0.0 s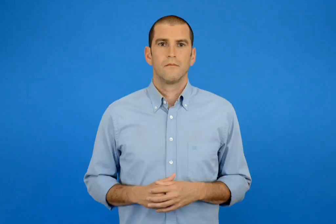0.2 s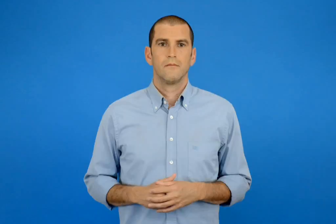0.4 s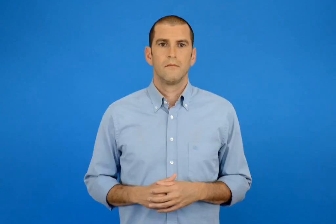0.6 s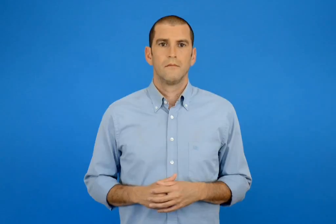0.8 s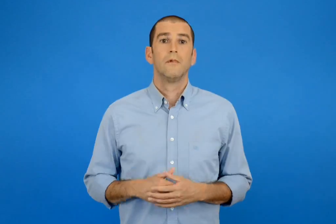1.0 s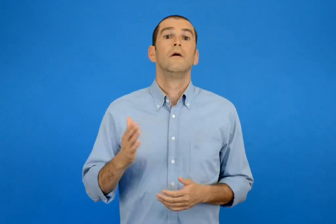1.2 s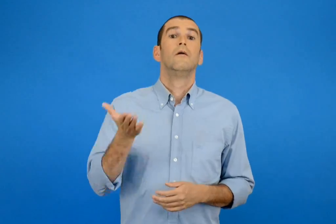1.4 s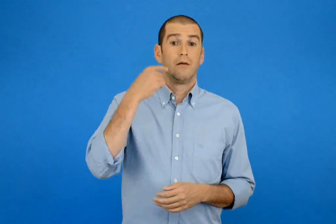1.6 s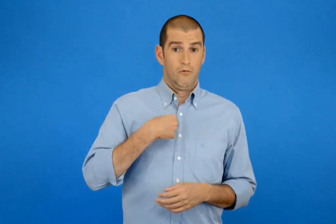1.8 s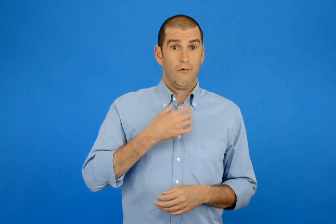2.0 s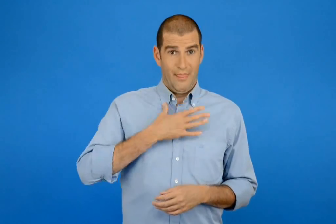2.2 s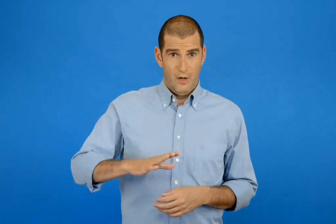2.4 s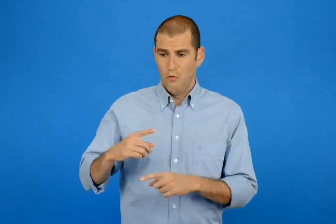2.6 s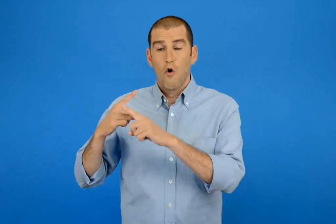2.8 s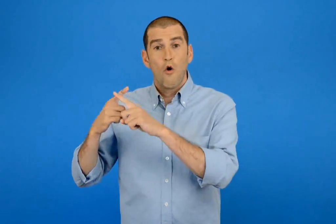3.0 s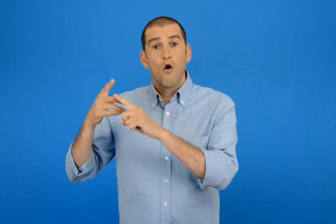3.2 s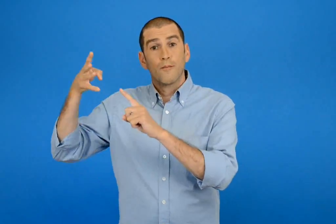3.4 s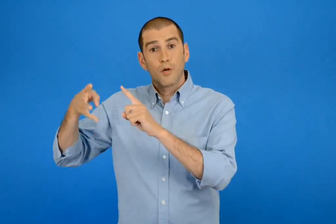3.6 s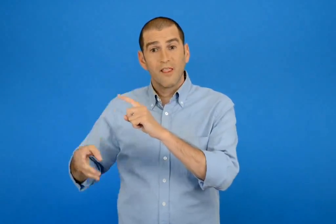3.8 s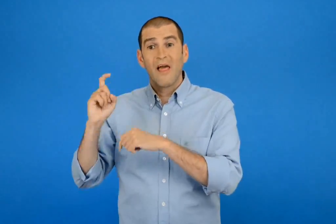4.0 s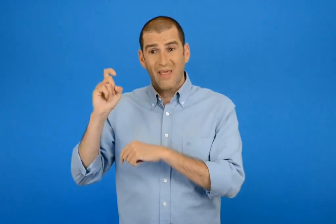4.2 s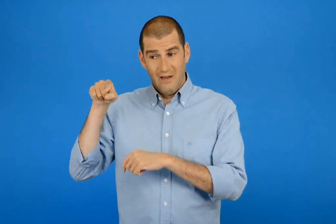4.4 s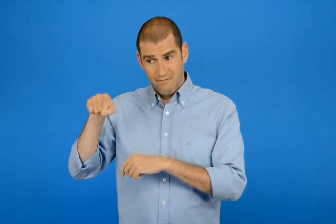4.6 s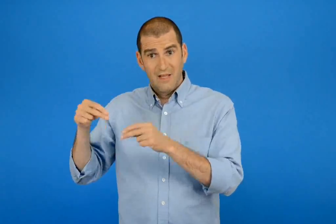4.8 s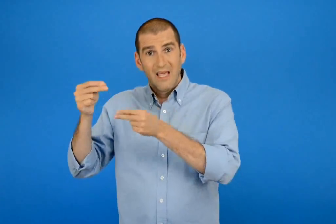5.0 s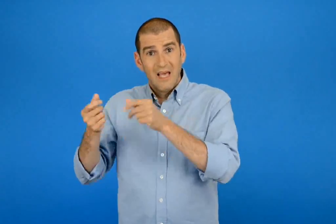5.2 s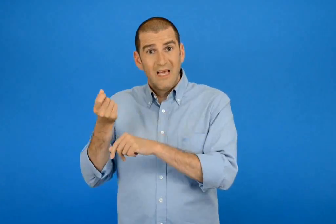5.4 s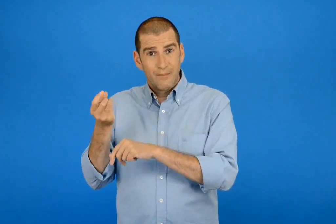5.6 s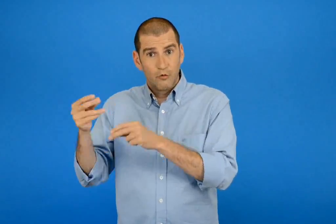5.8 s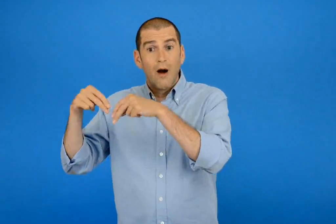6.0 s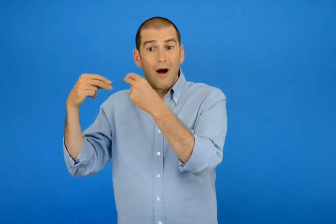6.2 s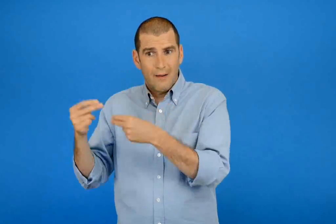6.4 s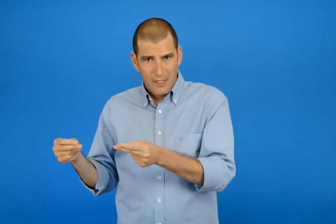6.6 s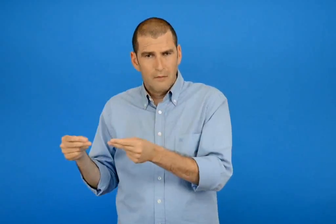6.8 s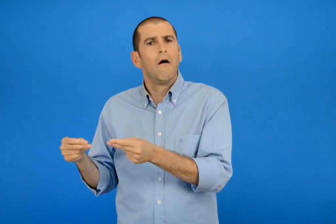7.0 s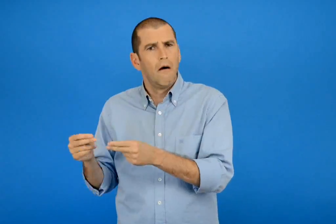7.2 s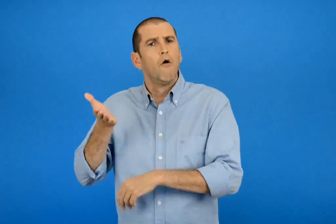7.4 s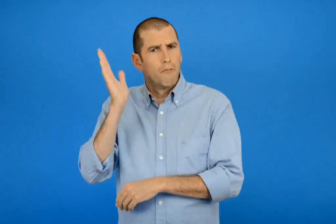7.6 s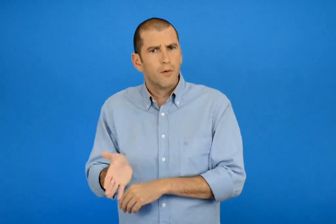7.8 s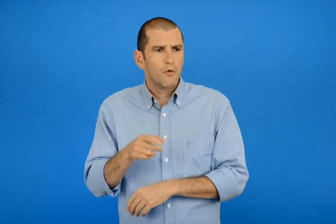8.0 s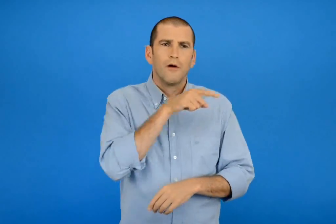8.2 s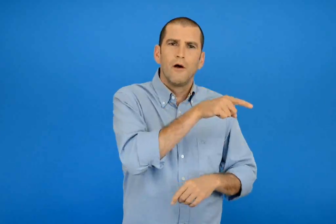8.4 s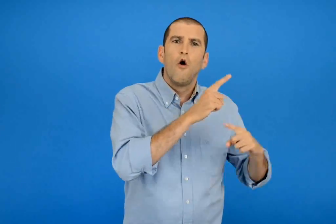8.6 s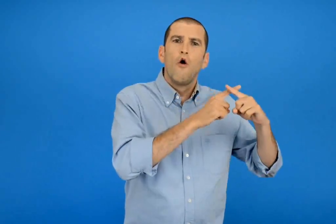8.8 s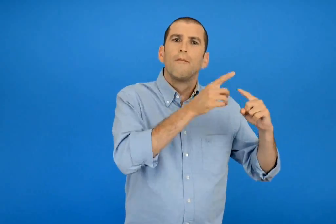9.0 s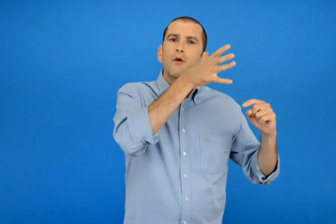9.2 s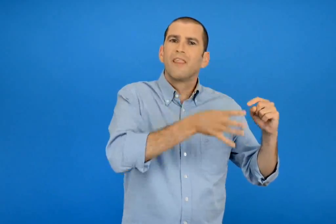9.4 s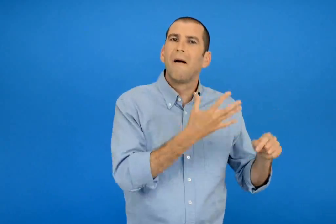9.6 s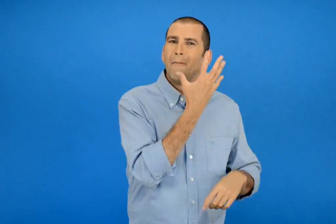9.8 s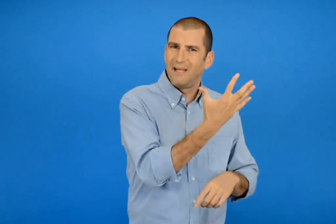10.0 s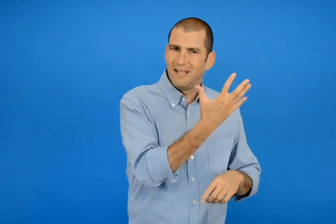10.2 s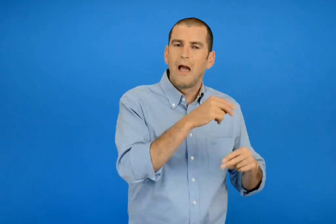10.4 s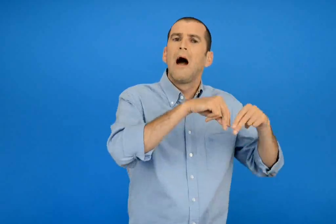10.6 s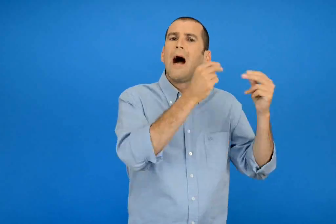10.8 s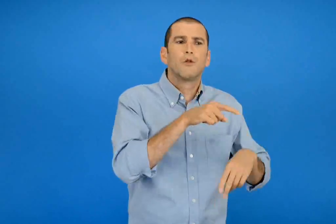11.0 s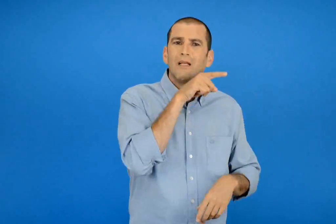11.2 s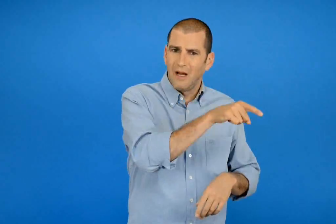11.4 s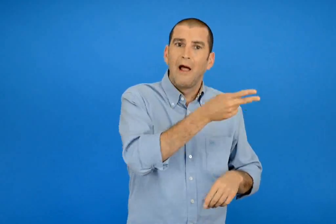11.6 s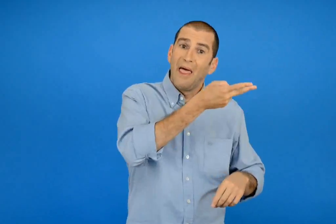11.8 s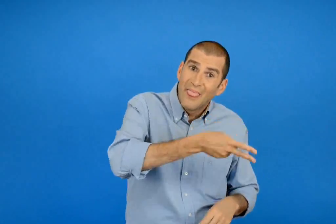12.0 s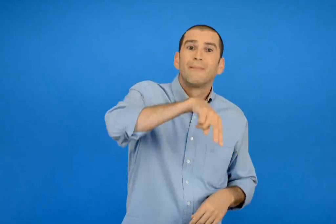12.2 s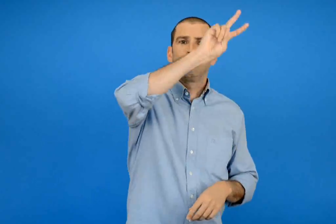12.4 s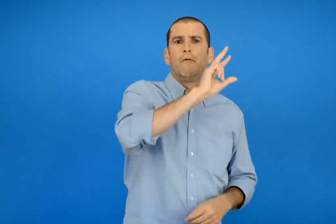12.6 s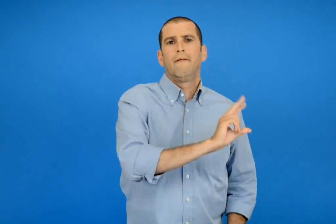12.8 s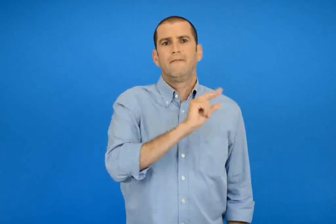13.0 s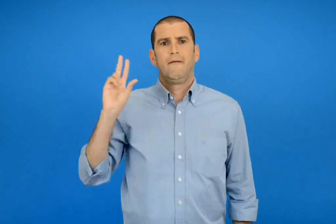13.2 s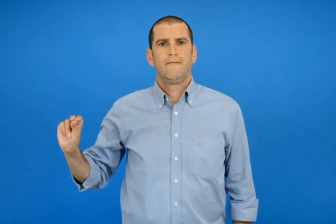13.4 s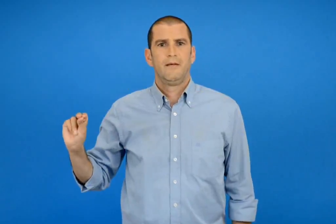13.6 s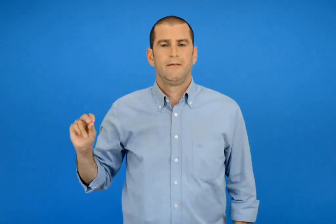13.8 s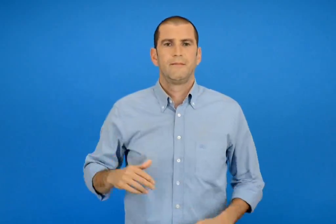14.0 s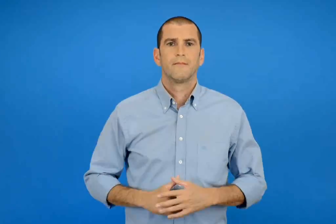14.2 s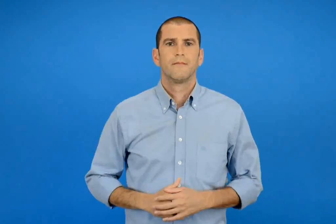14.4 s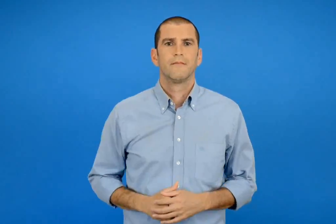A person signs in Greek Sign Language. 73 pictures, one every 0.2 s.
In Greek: όταν θέλω να υπολογίσω την προπαίδεια του 10 μπορώ να πάρω την προπαίδεια του 5 και να διπλασιάσω
